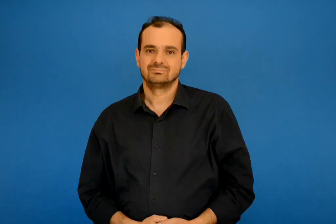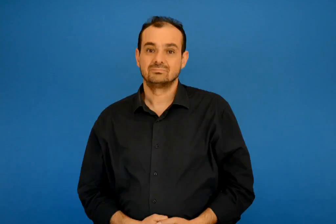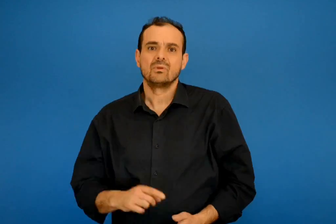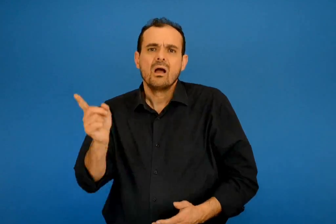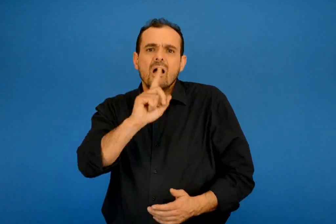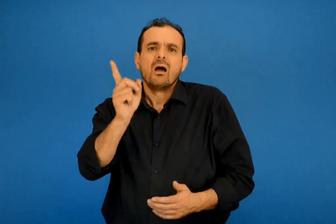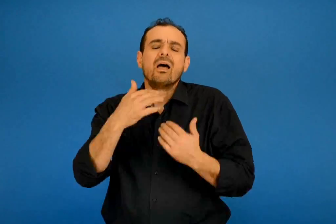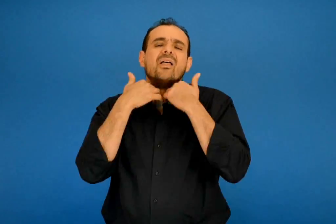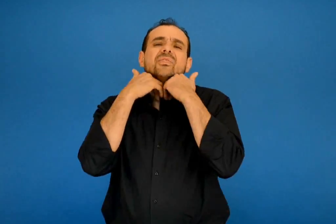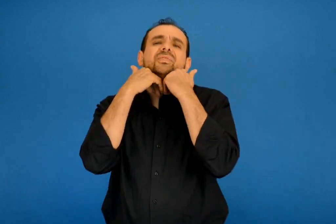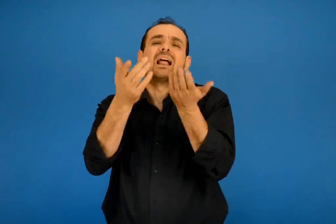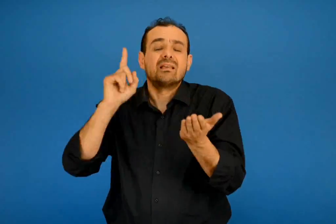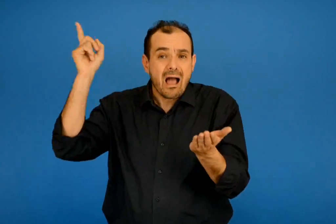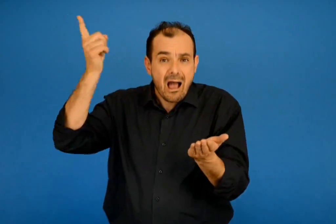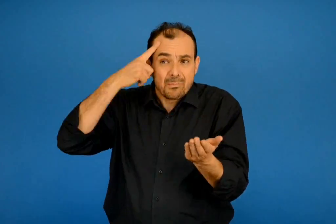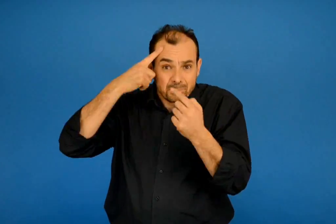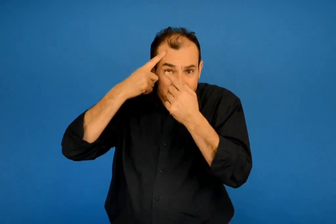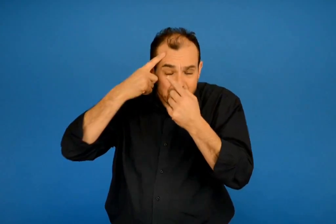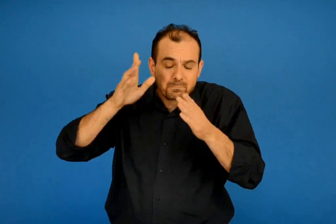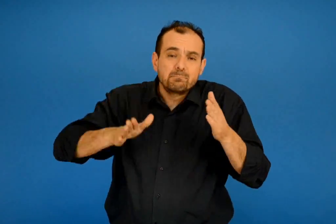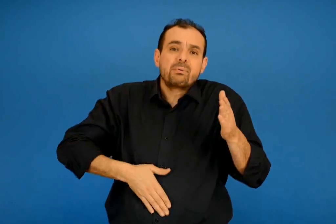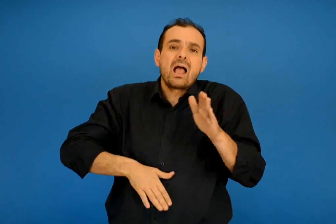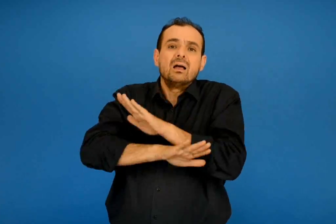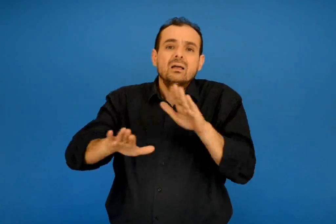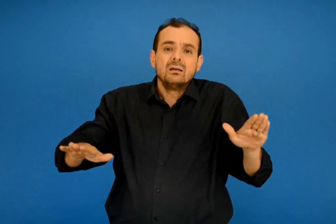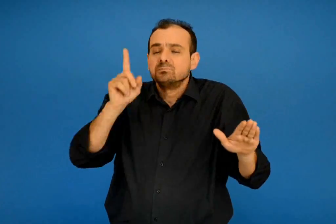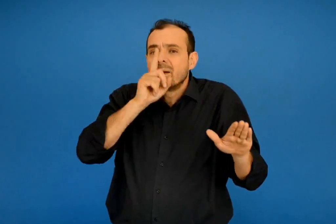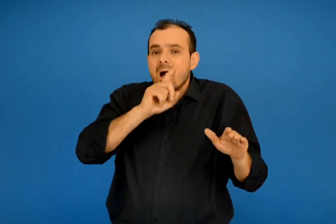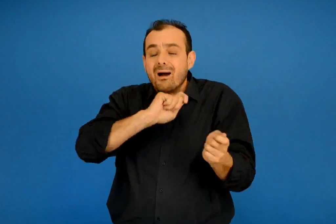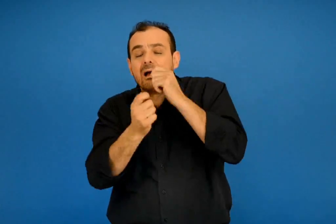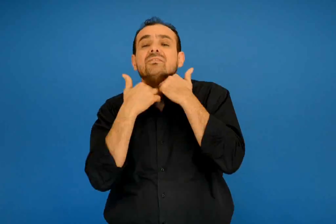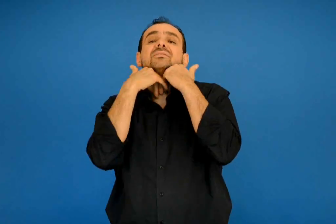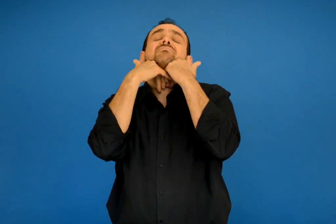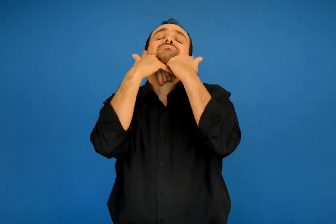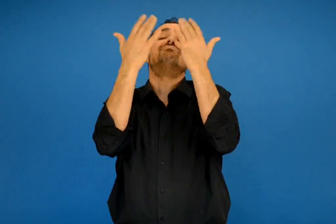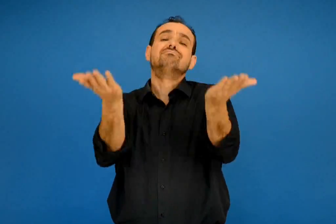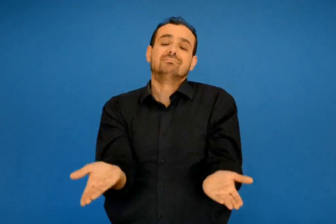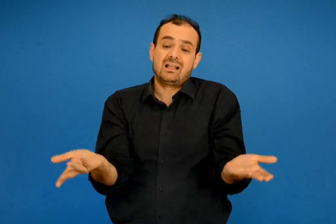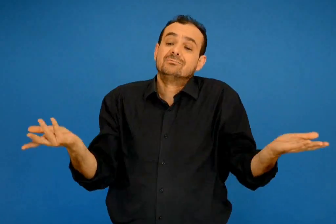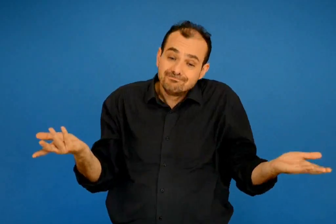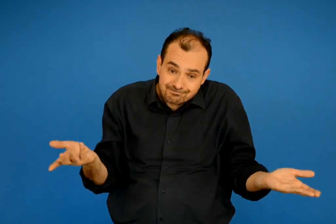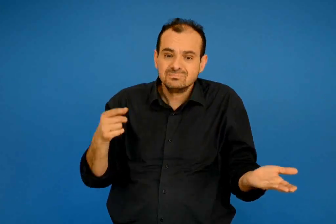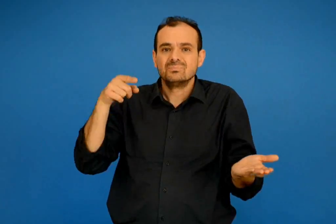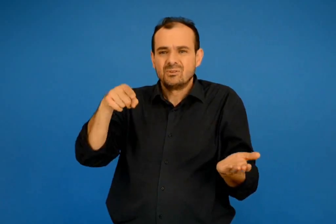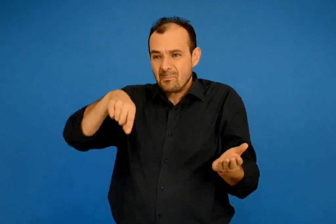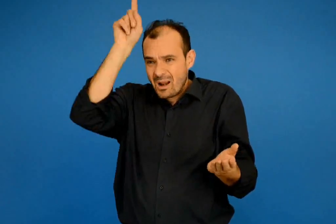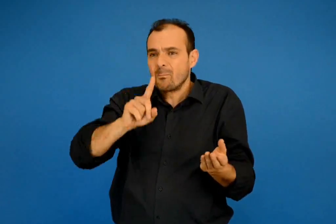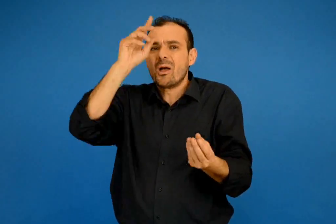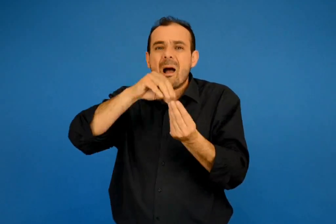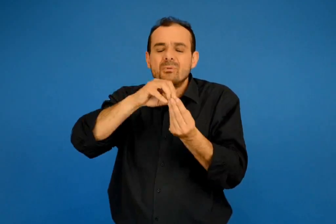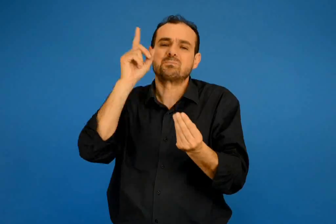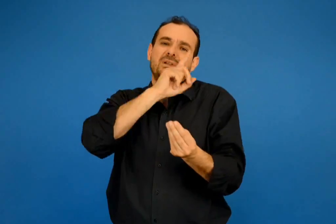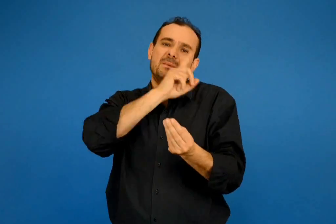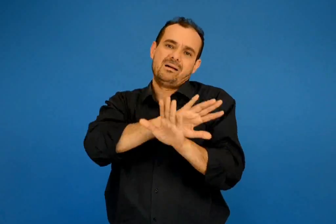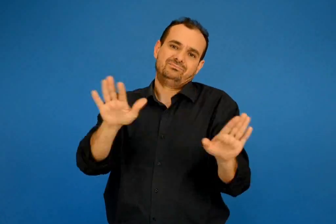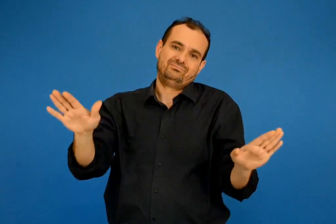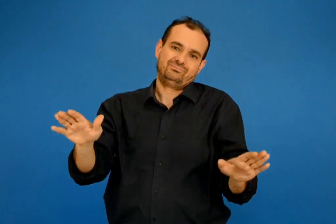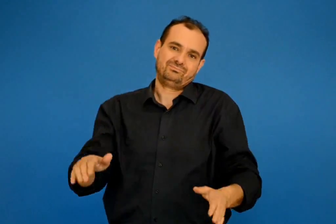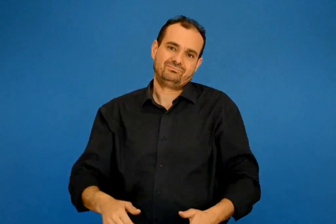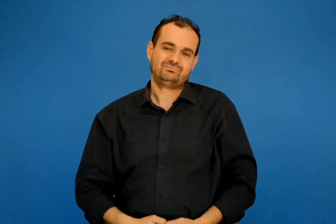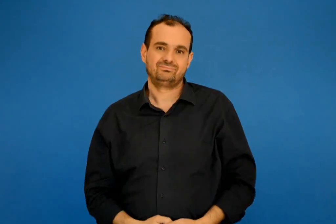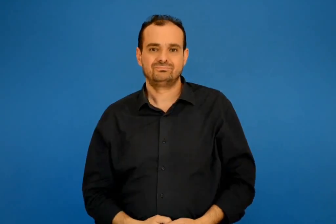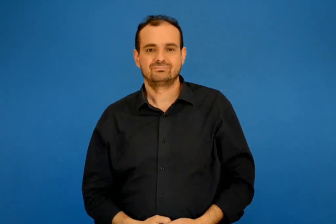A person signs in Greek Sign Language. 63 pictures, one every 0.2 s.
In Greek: όχι δε γίνεται γεννήθηκε ψέμα και δεν αλλάζει δεν είναι πάρα ένα πρωταπριλιάτικο ψέμα
